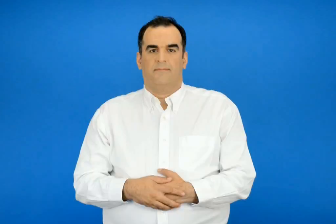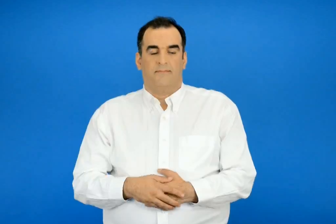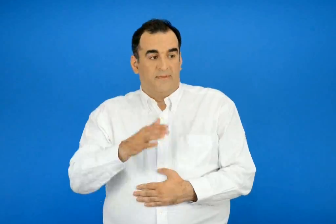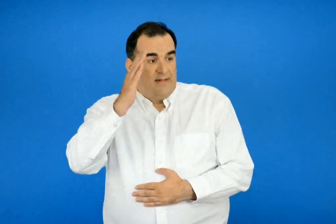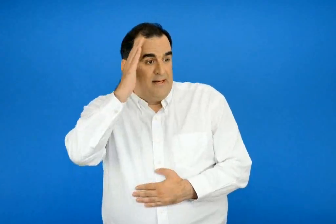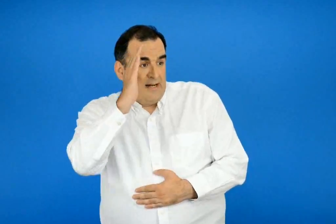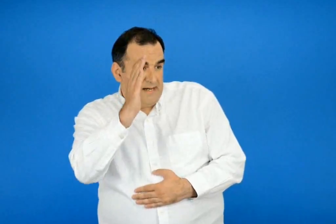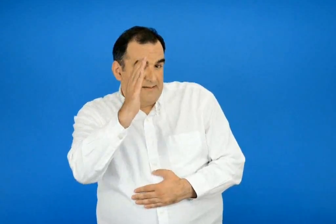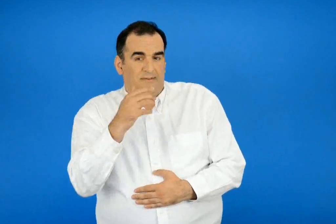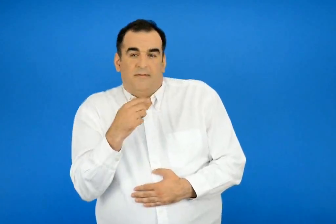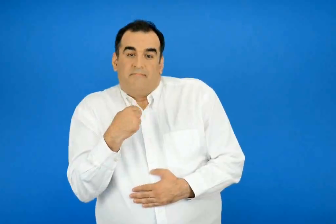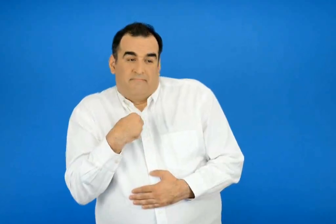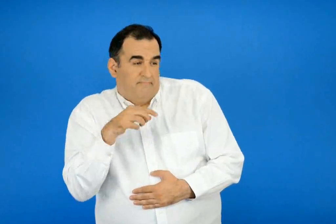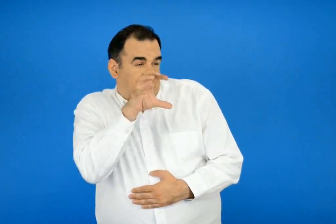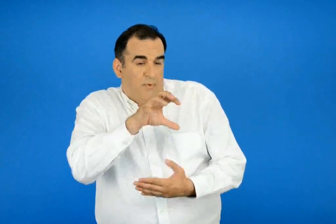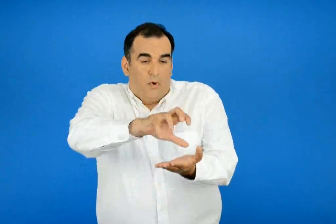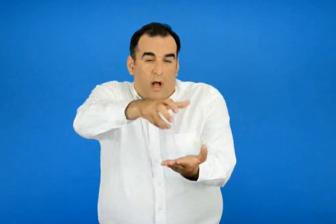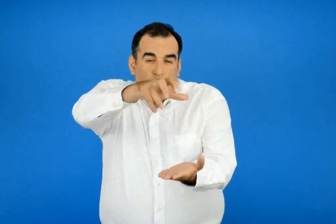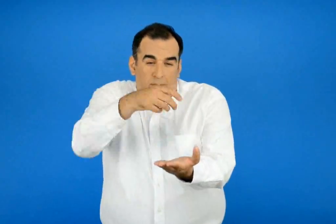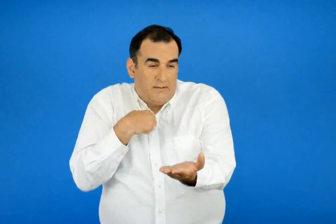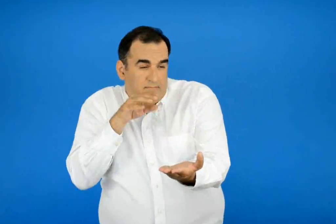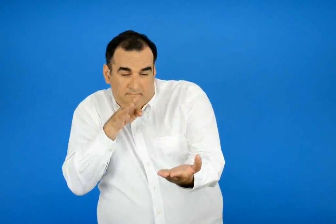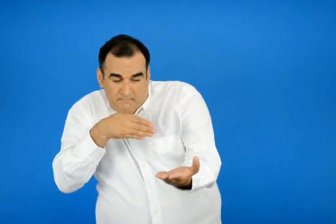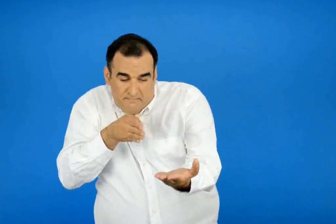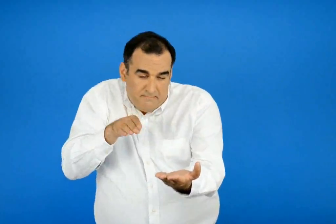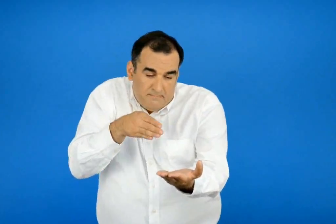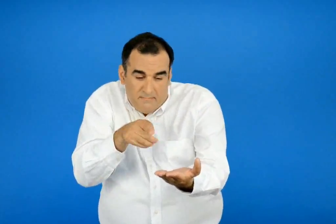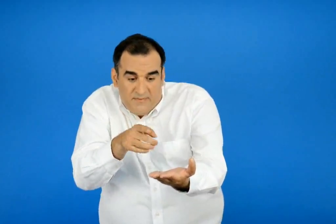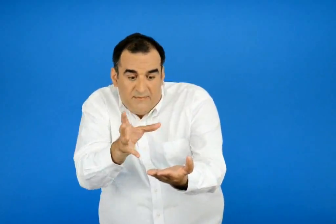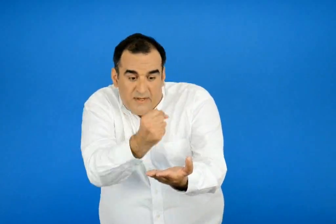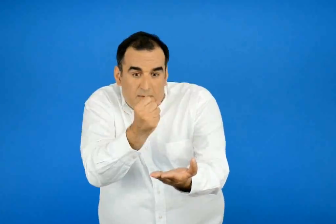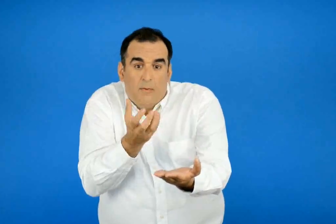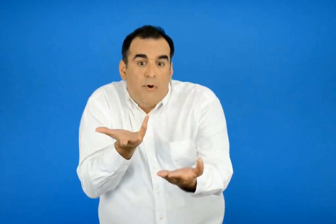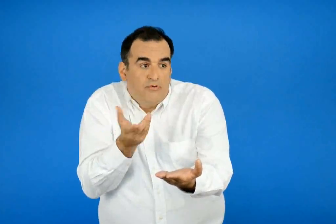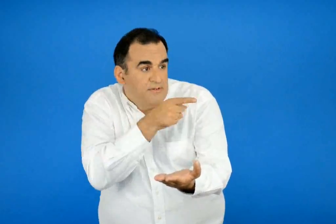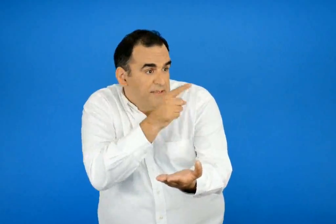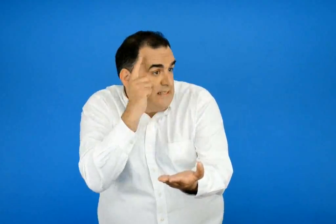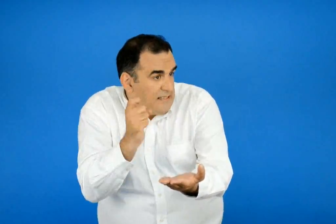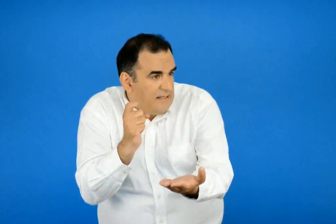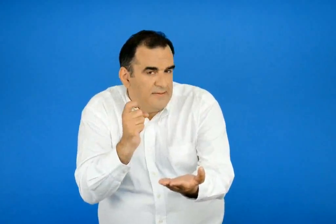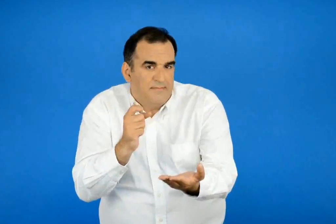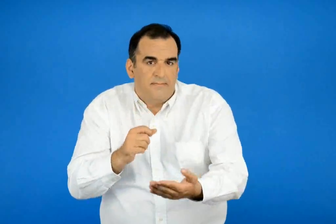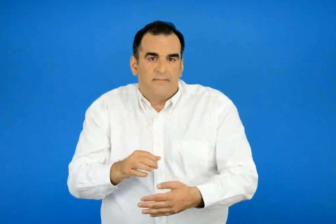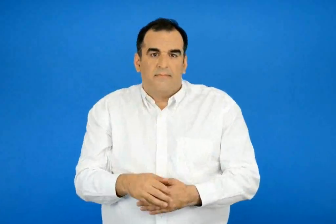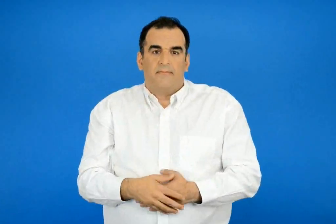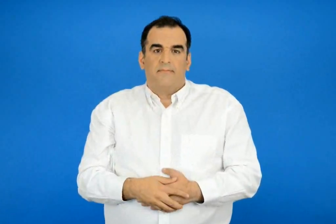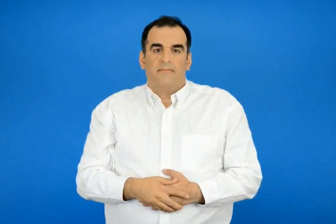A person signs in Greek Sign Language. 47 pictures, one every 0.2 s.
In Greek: καλημέρα σας ψάχνουμε τη χωχαρουπα μήπως ξέρετε πως θα τη βρούμε ;
